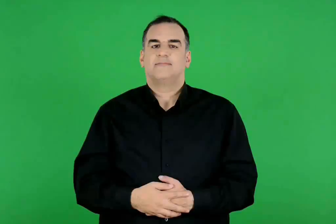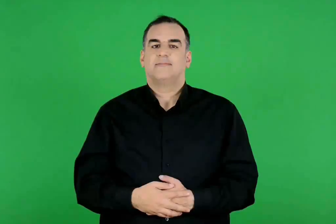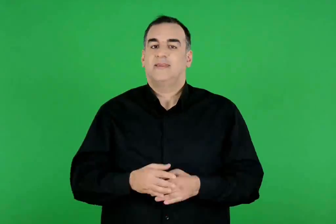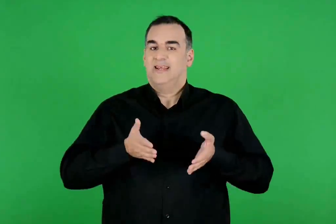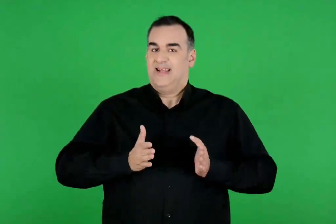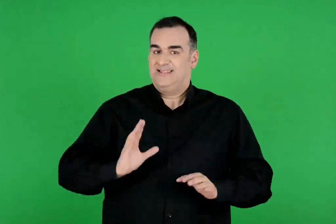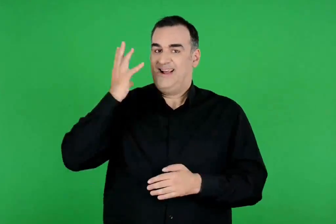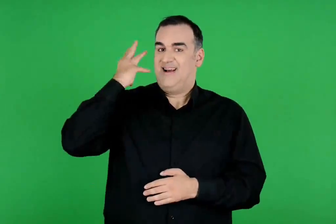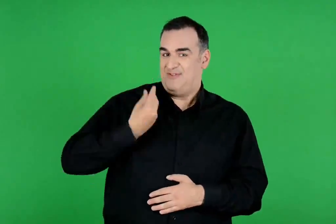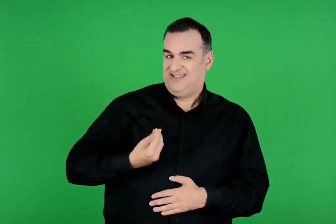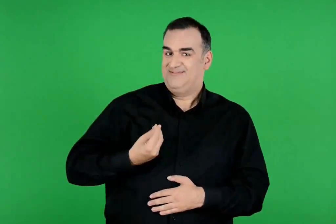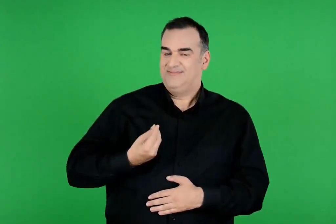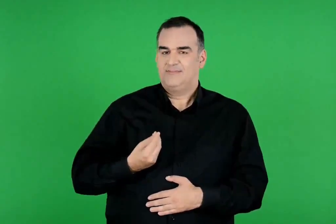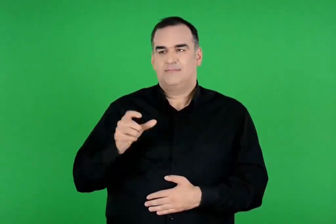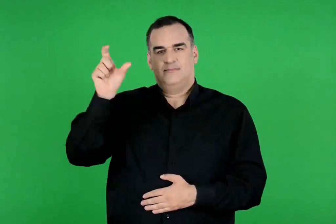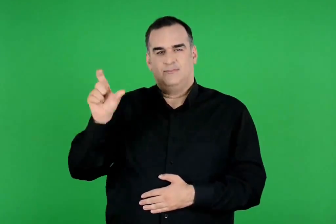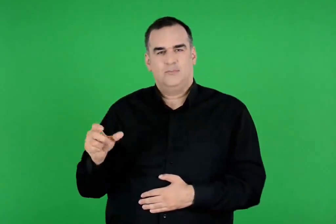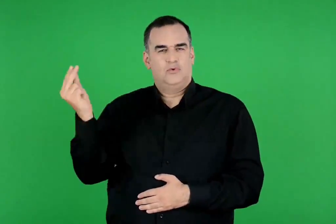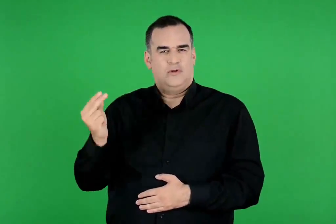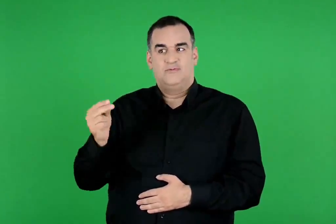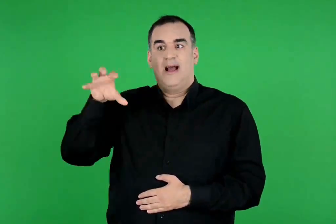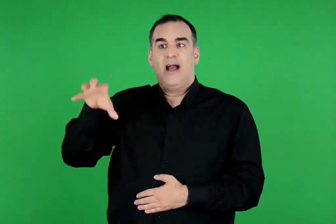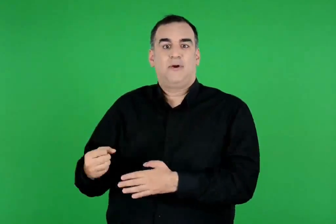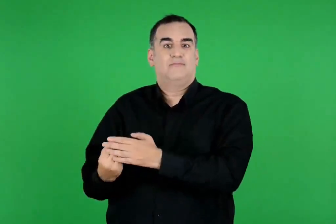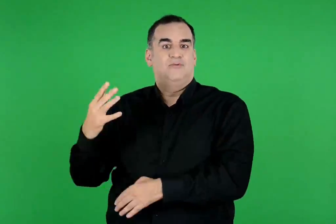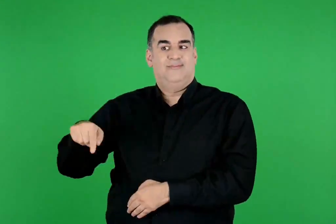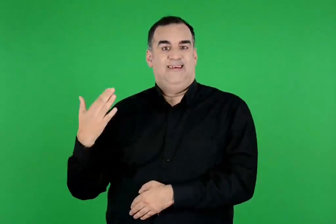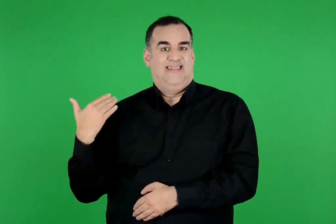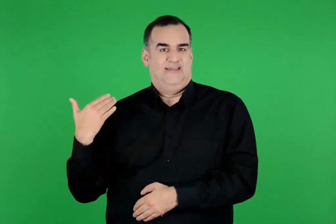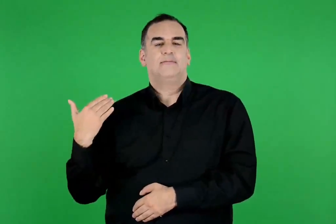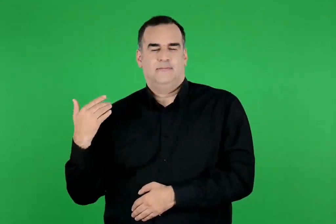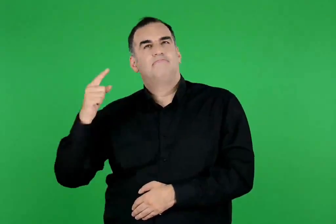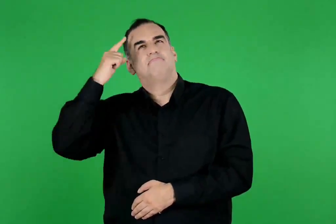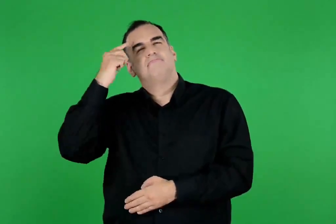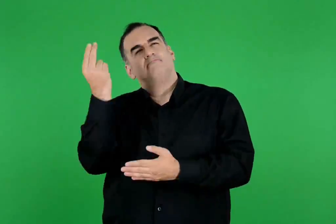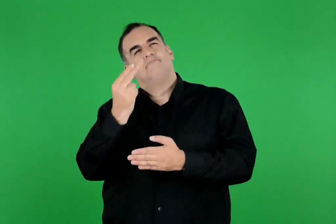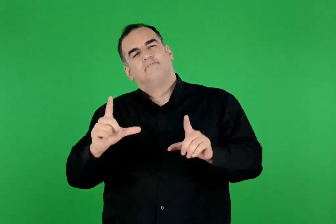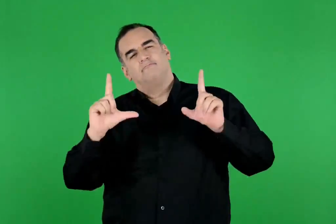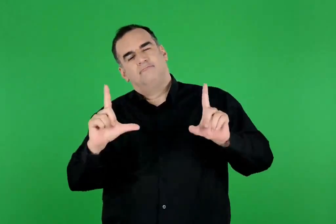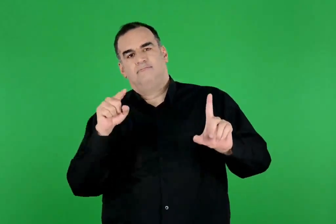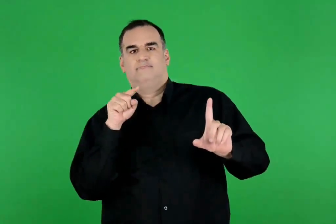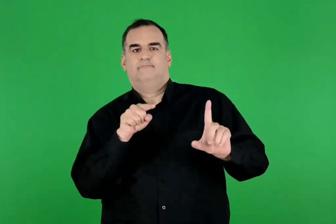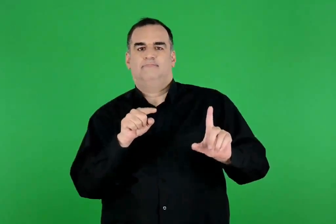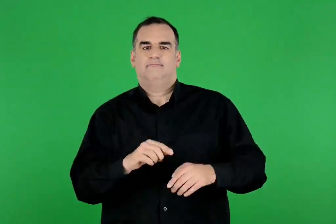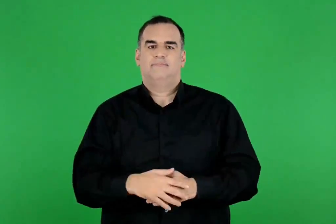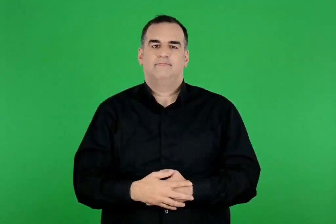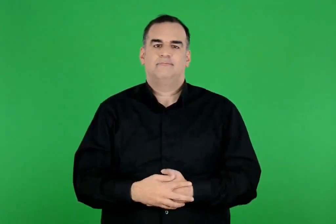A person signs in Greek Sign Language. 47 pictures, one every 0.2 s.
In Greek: η γέννηση της αφροδίτης , όπως τη φαντάστηκε ένας ζωγράφος της νεότερης εποχής
